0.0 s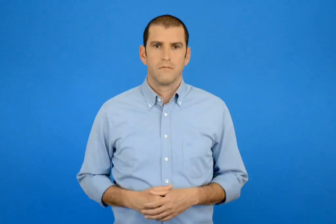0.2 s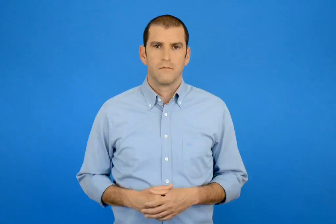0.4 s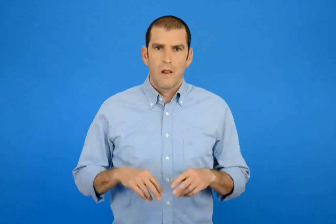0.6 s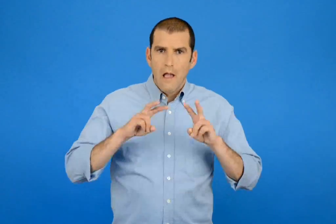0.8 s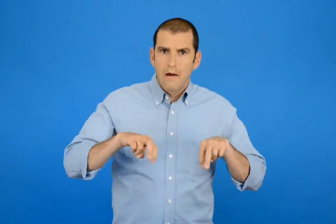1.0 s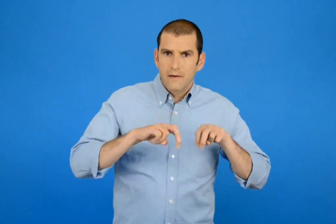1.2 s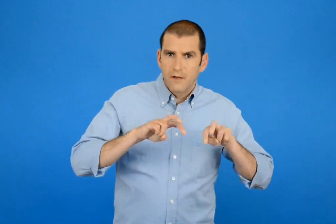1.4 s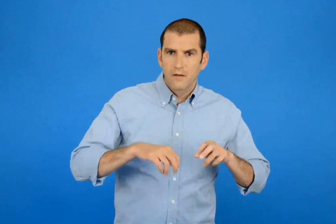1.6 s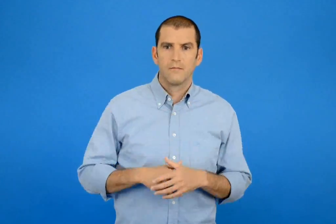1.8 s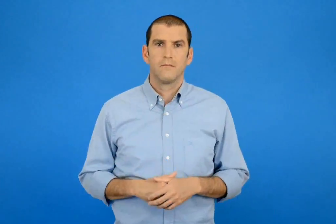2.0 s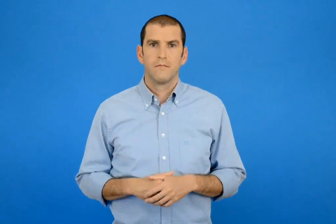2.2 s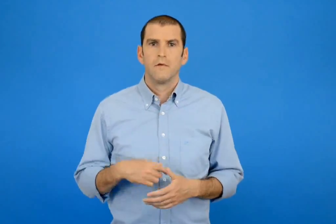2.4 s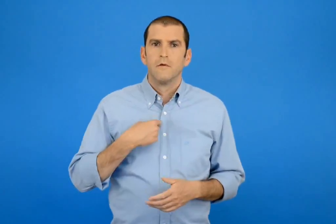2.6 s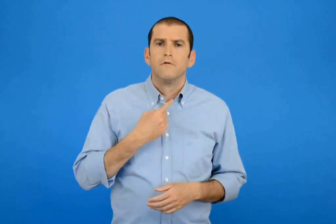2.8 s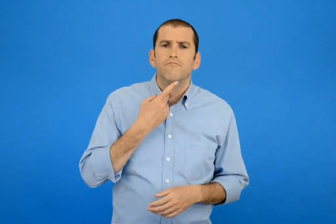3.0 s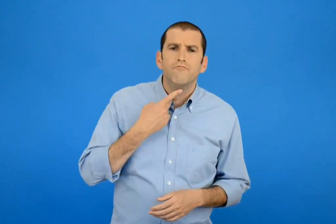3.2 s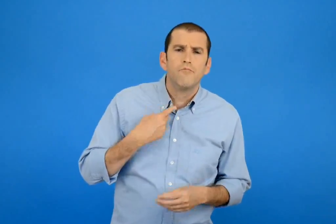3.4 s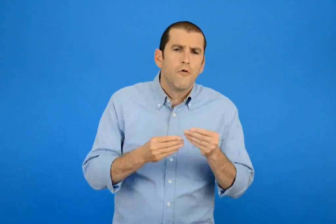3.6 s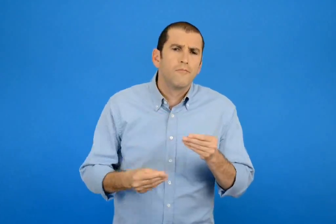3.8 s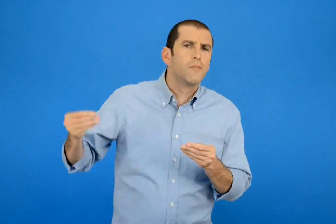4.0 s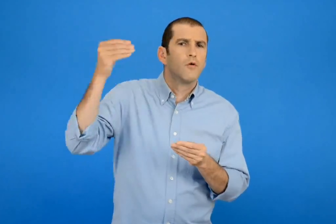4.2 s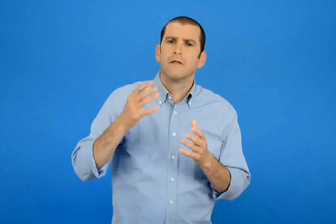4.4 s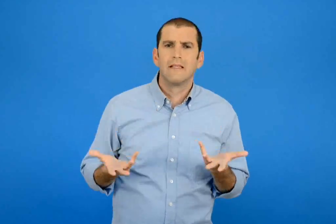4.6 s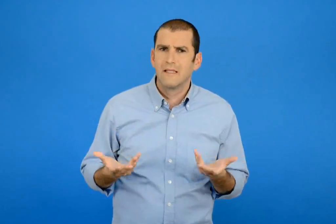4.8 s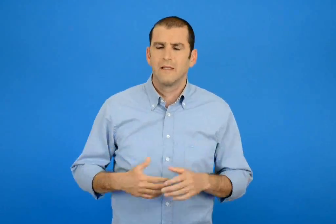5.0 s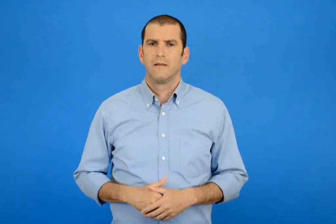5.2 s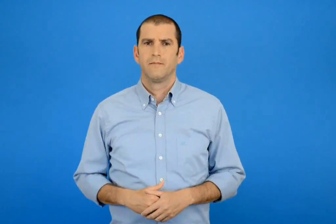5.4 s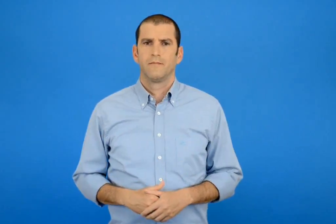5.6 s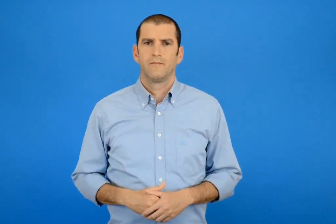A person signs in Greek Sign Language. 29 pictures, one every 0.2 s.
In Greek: ερευνά τι μου αρέσει πιο πολύ
